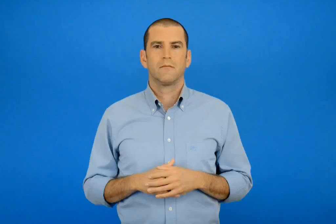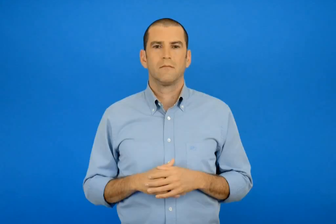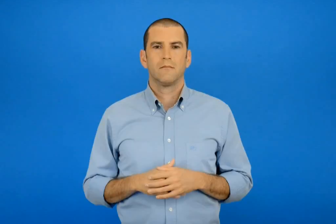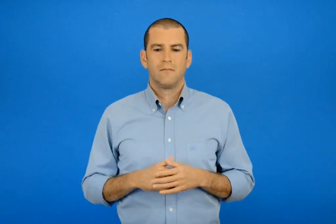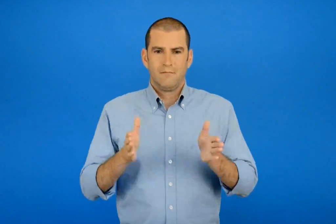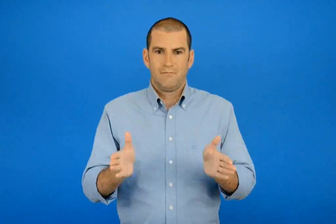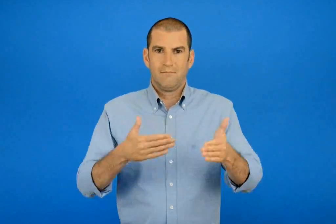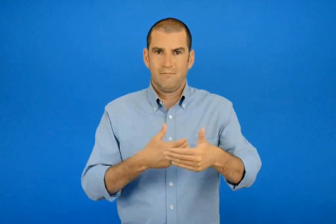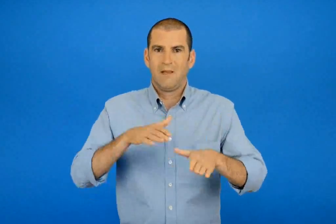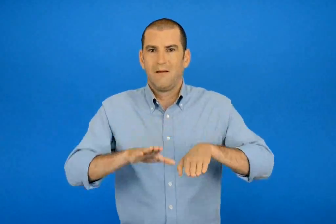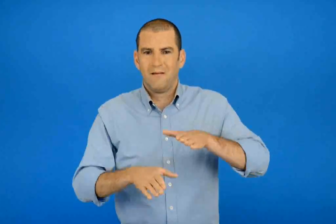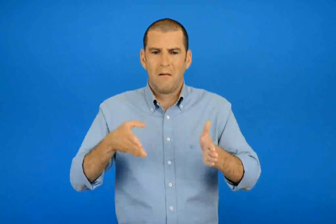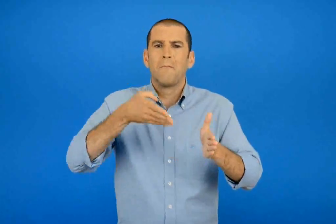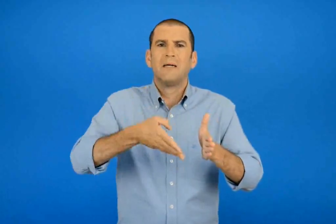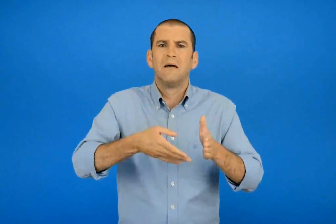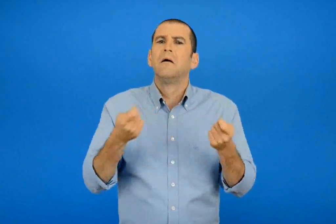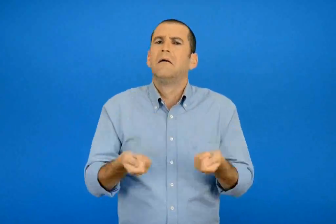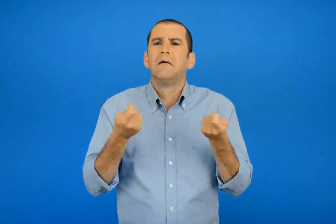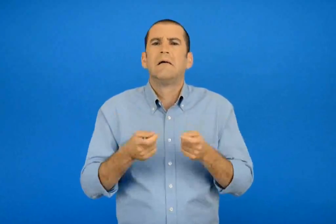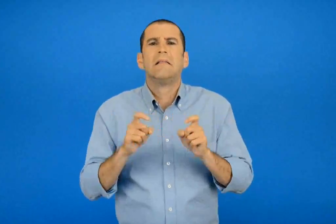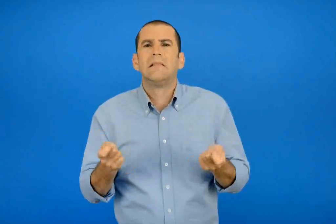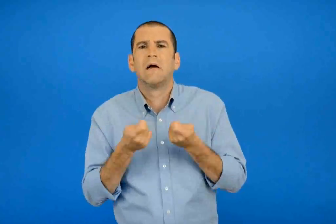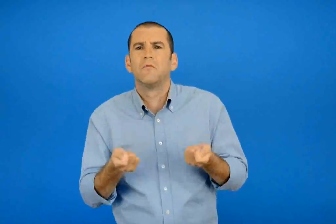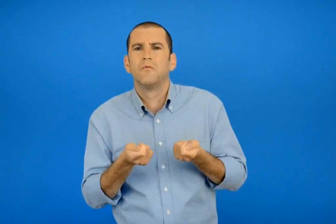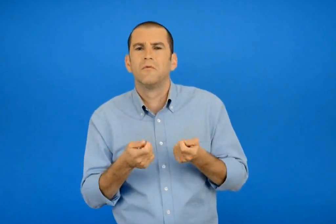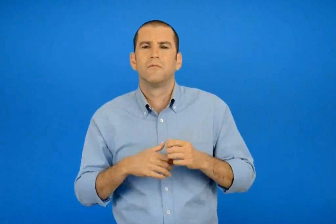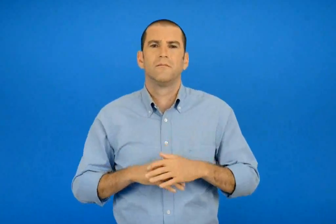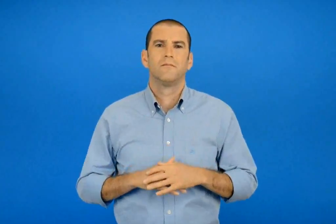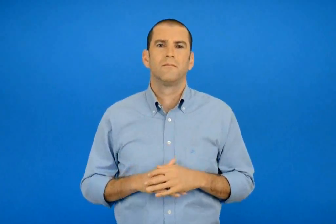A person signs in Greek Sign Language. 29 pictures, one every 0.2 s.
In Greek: τι κάνουν μέσα στο πατητήρι ;
